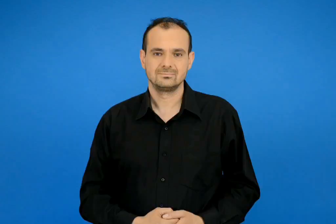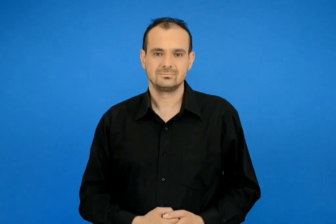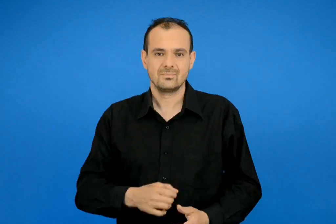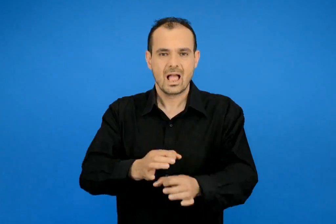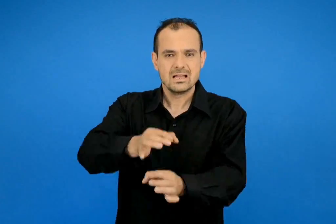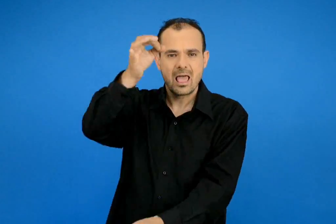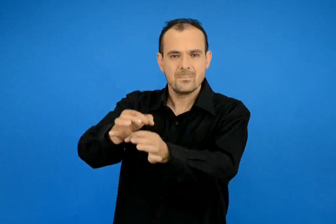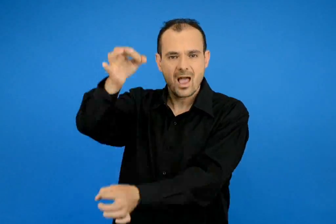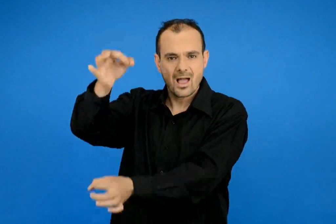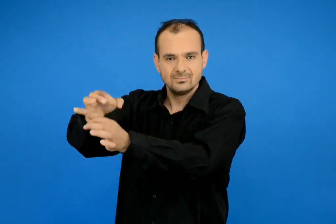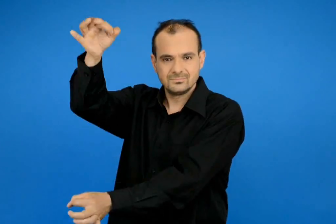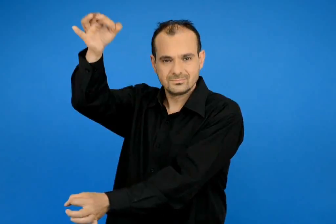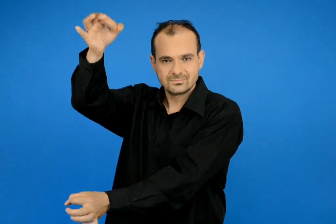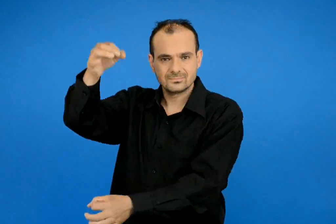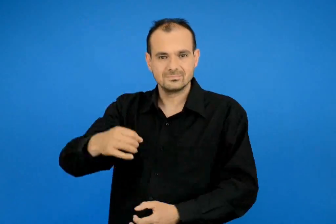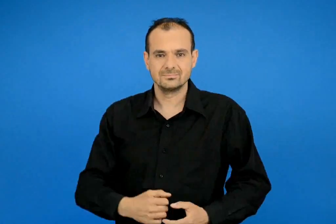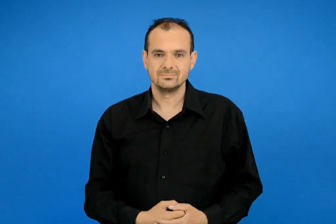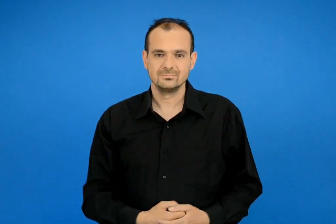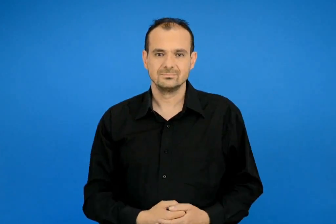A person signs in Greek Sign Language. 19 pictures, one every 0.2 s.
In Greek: καλαμιά
